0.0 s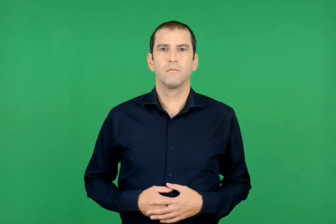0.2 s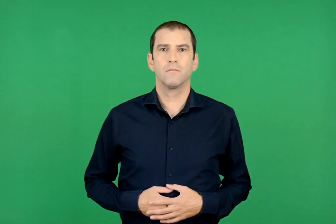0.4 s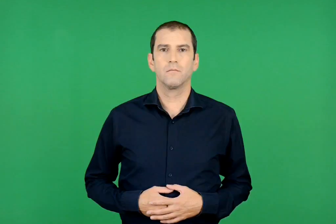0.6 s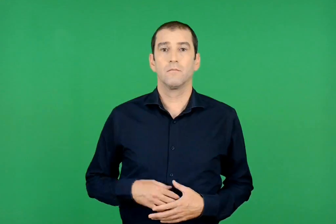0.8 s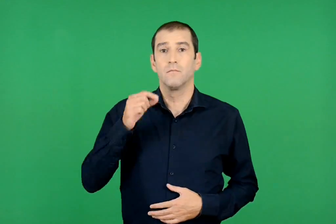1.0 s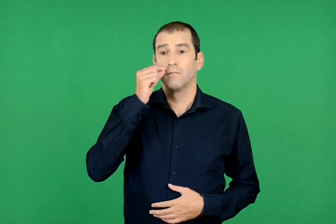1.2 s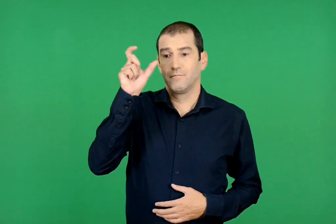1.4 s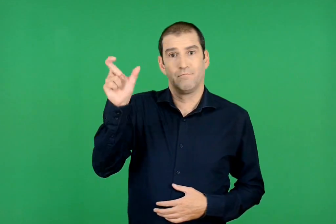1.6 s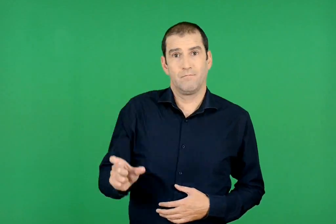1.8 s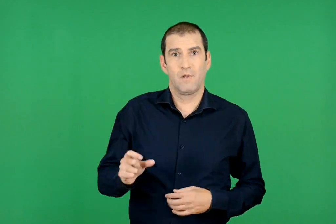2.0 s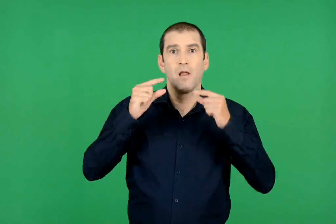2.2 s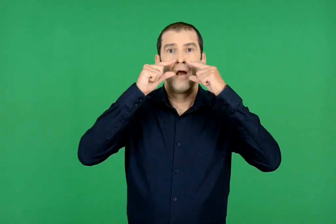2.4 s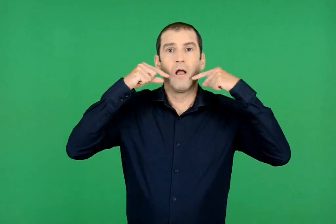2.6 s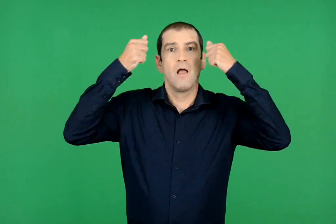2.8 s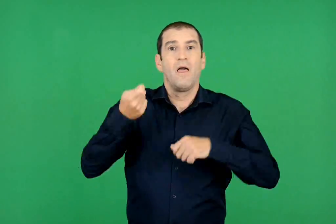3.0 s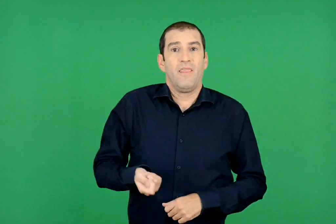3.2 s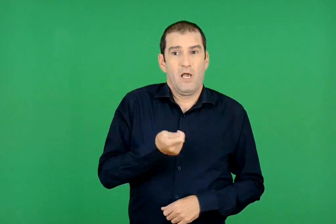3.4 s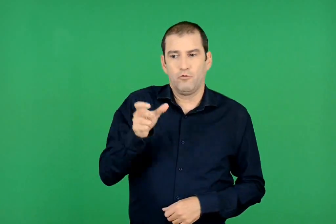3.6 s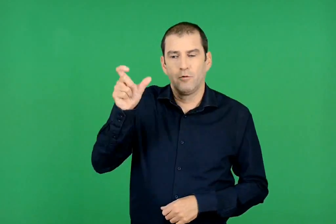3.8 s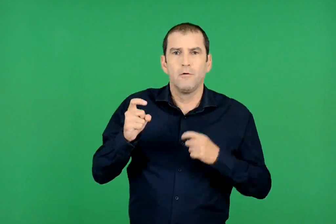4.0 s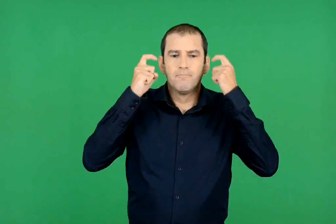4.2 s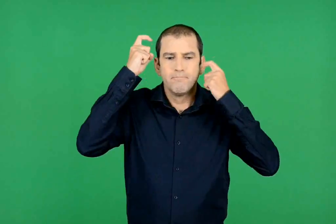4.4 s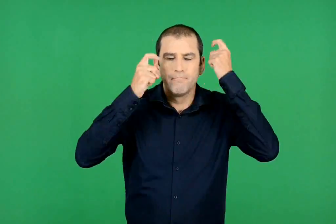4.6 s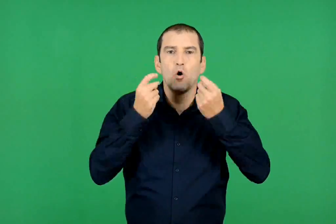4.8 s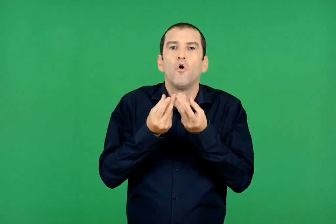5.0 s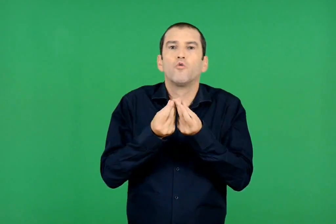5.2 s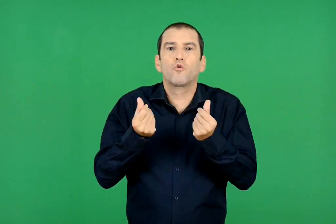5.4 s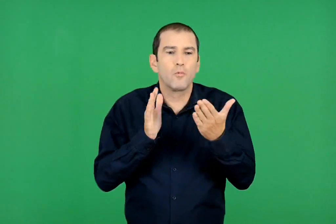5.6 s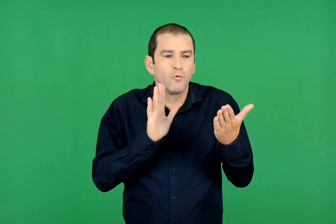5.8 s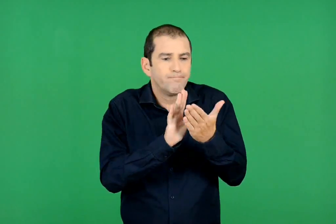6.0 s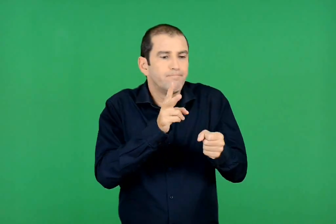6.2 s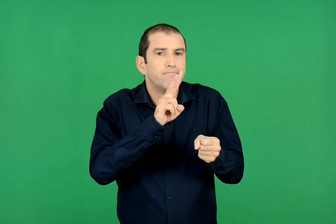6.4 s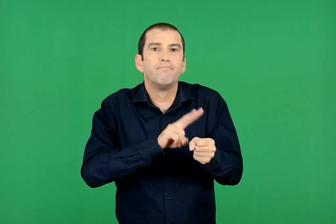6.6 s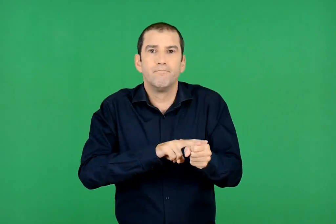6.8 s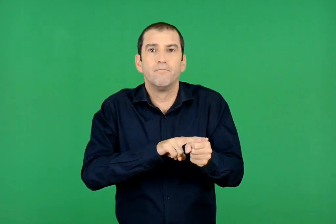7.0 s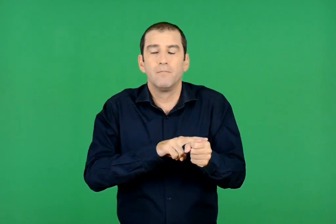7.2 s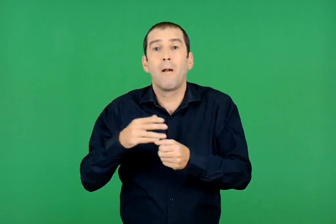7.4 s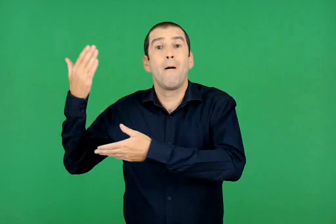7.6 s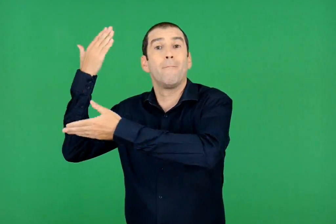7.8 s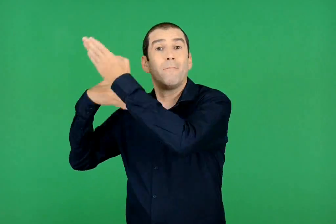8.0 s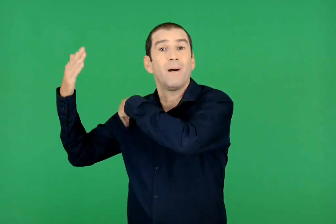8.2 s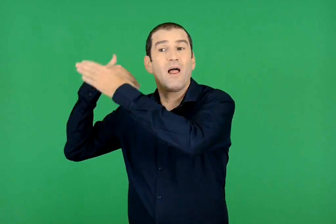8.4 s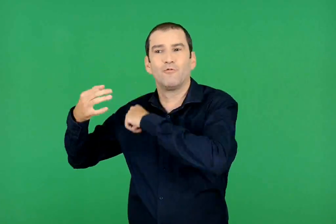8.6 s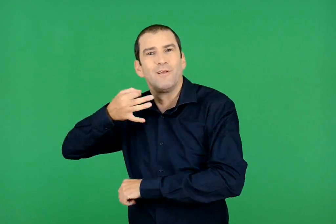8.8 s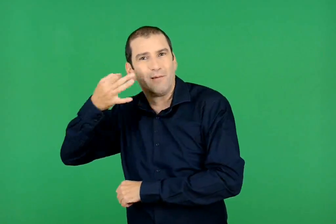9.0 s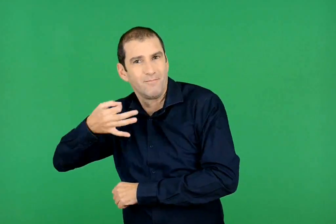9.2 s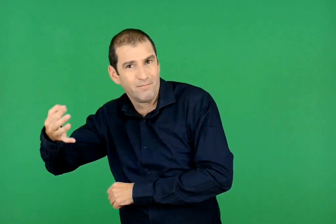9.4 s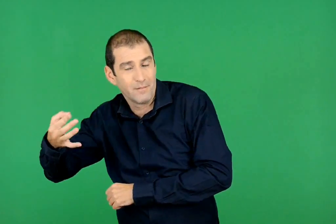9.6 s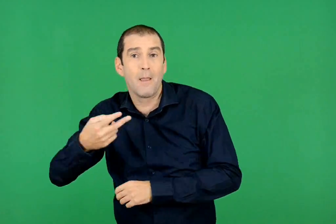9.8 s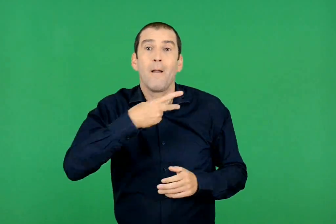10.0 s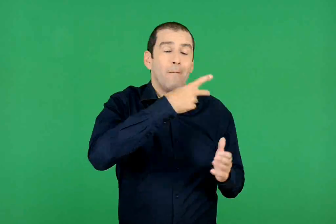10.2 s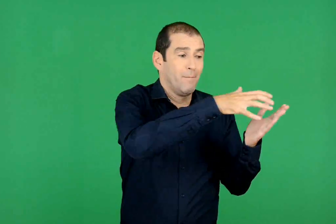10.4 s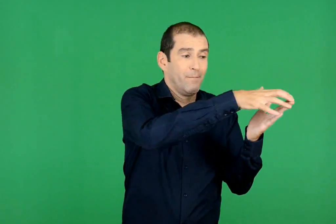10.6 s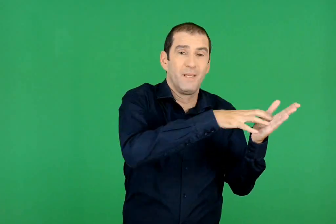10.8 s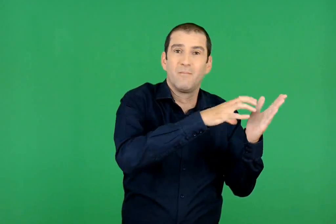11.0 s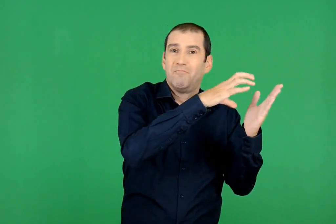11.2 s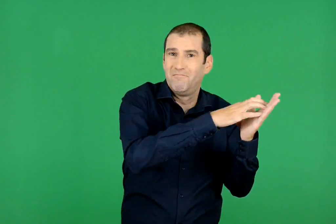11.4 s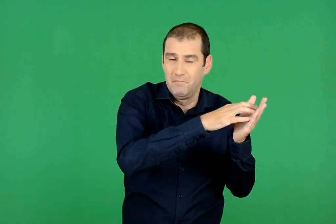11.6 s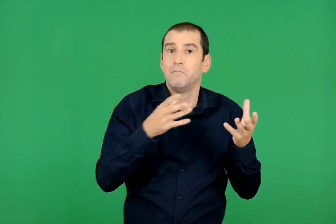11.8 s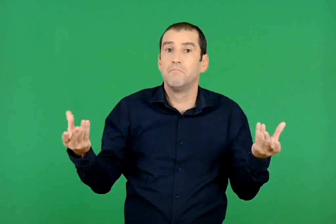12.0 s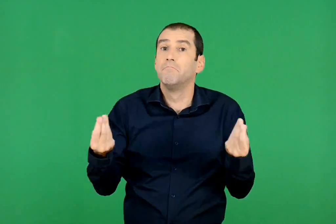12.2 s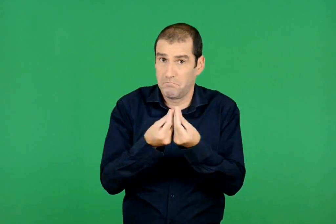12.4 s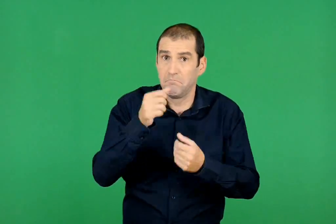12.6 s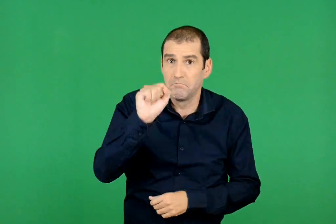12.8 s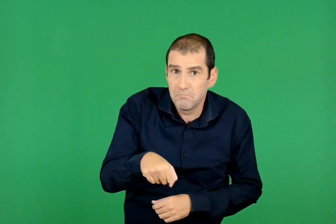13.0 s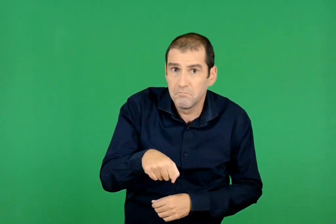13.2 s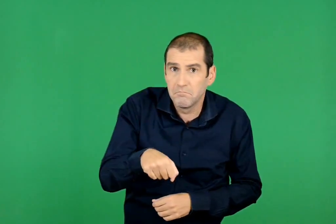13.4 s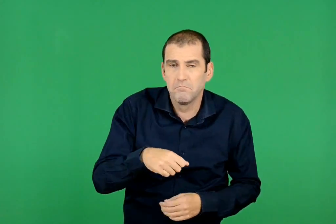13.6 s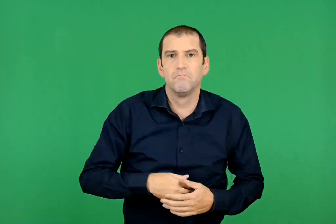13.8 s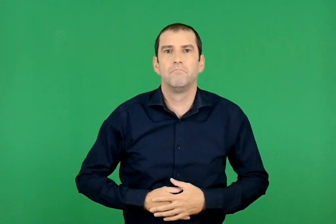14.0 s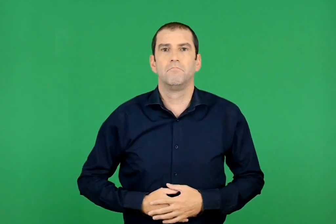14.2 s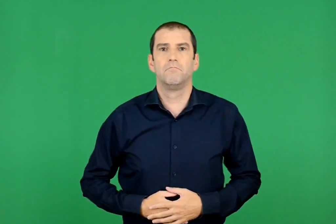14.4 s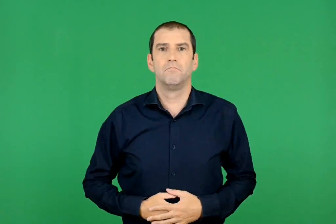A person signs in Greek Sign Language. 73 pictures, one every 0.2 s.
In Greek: συμφωνεί η παράδοση με το ποίημα για τον τρόπο που αντιμετώπισε ο διάκος τον θάνατο ;
